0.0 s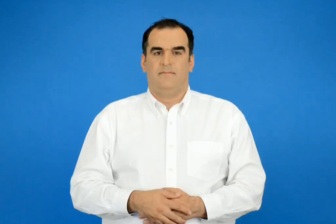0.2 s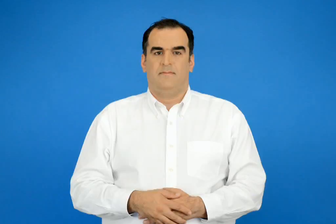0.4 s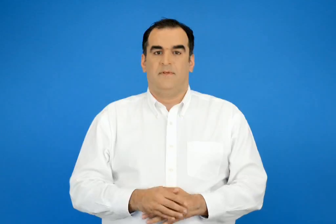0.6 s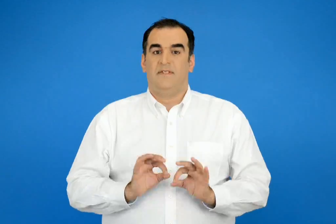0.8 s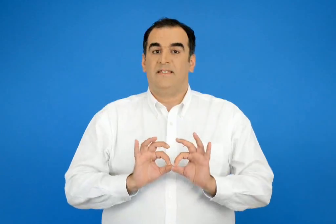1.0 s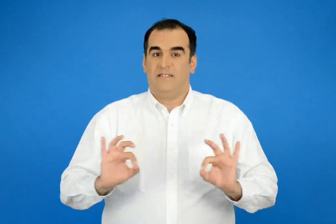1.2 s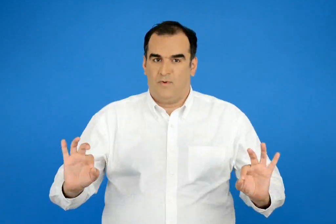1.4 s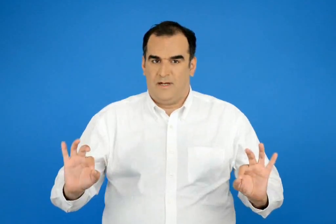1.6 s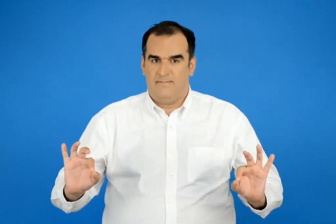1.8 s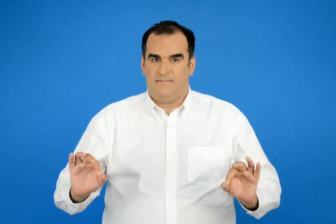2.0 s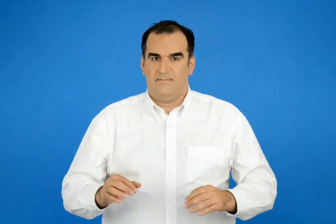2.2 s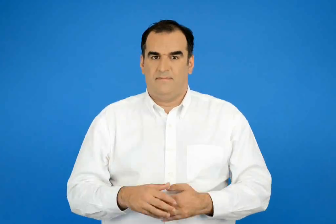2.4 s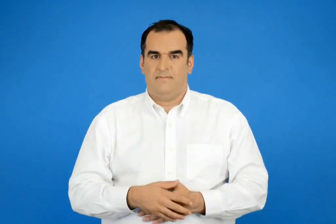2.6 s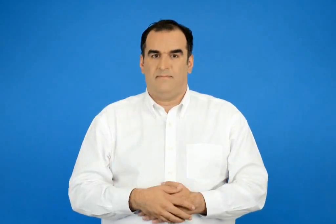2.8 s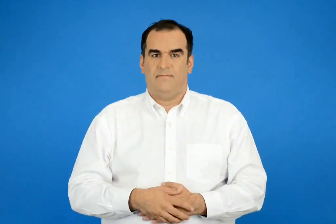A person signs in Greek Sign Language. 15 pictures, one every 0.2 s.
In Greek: σιγουριά
